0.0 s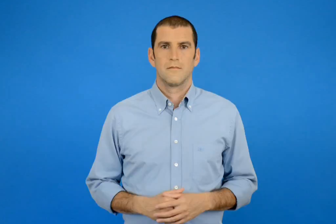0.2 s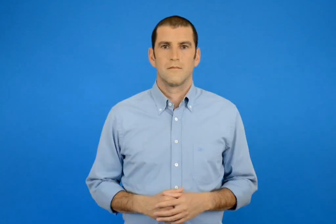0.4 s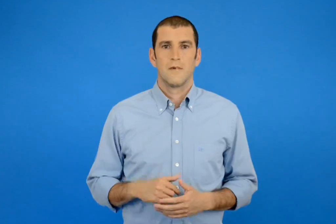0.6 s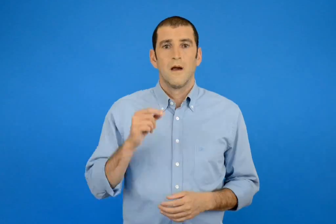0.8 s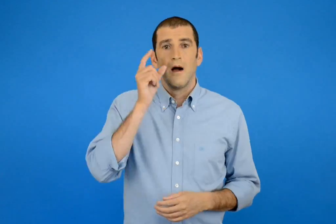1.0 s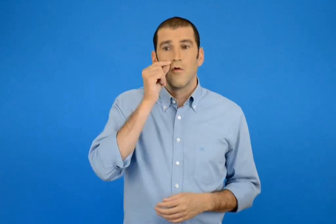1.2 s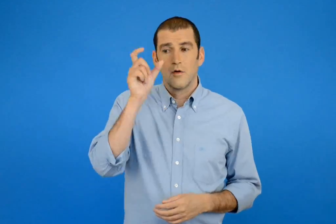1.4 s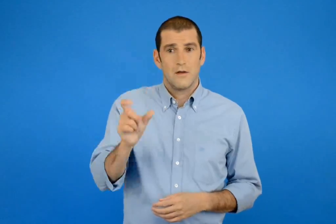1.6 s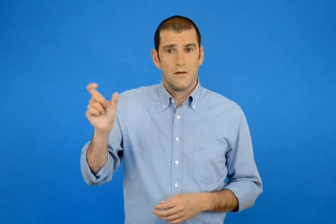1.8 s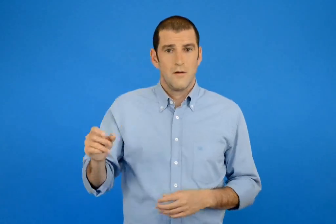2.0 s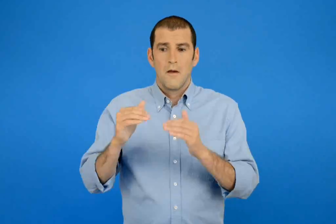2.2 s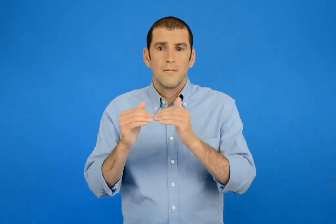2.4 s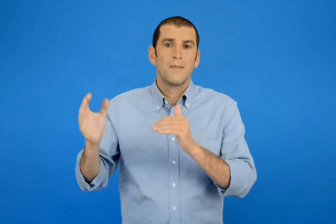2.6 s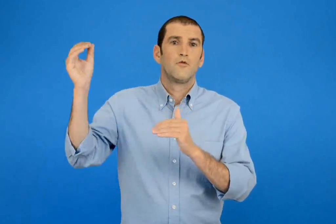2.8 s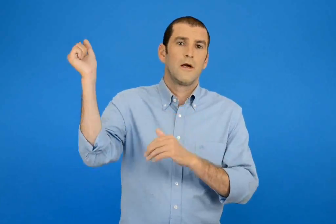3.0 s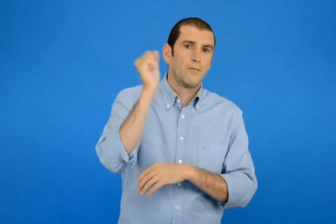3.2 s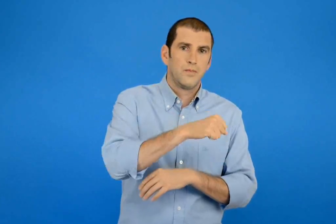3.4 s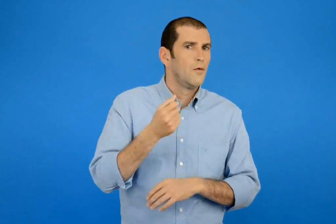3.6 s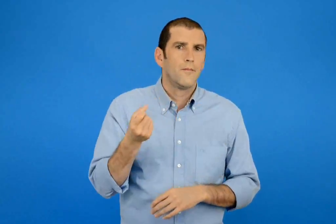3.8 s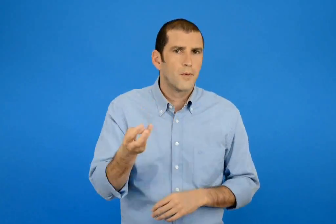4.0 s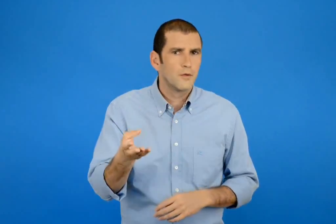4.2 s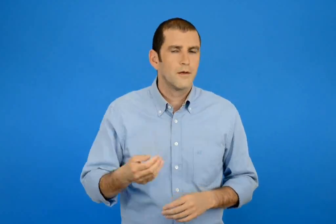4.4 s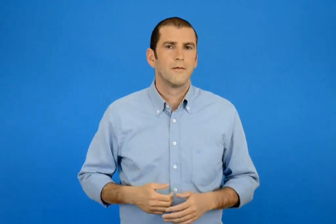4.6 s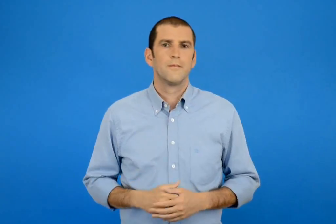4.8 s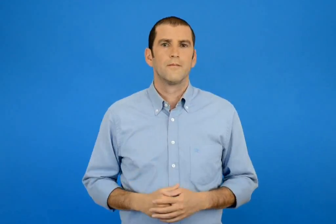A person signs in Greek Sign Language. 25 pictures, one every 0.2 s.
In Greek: πόσα περισσότερα είναι τα αγόρια ;
